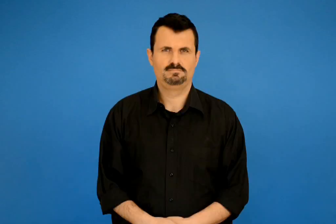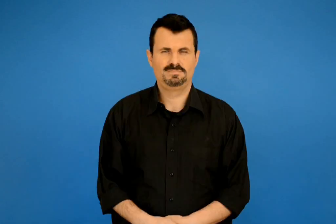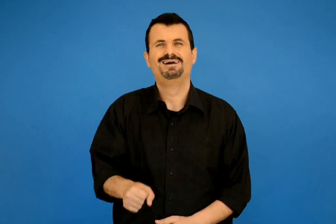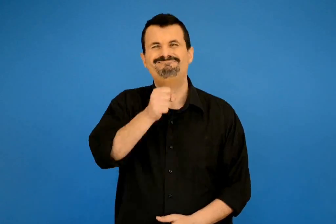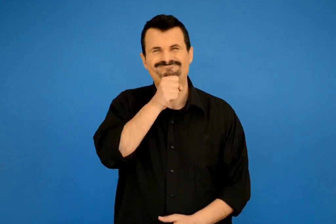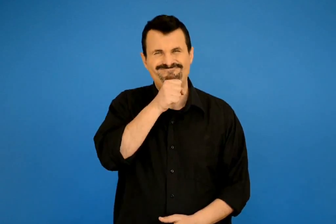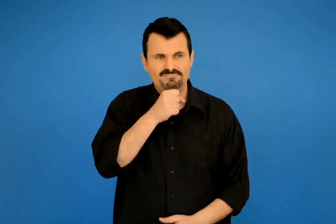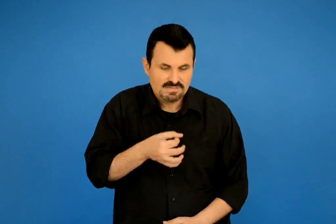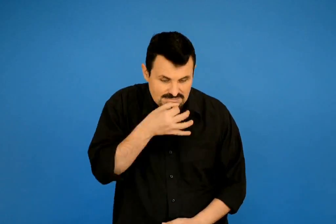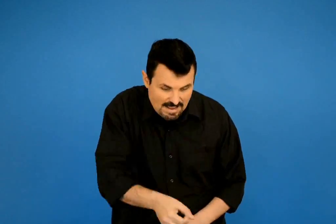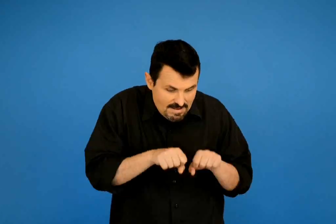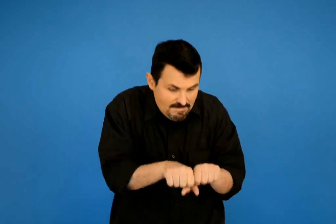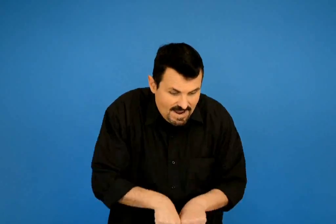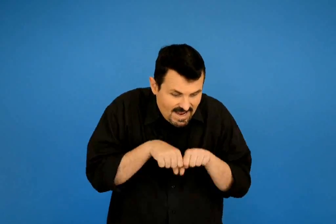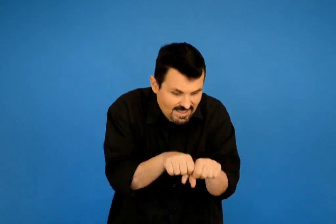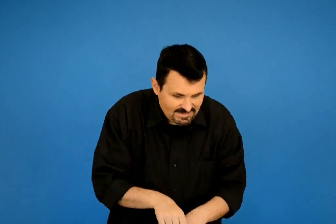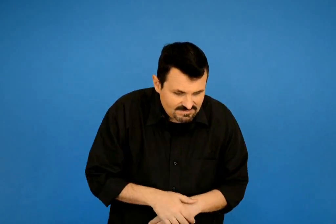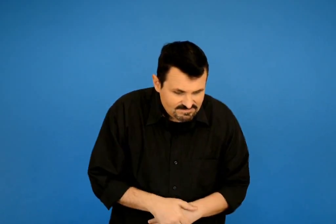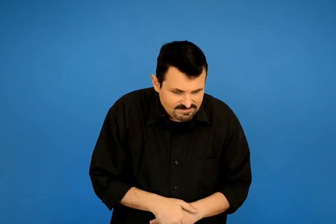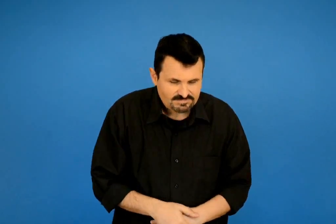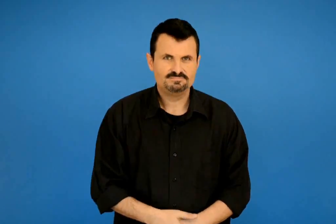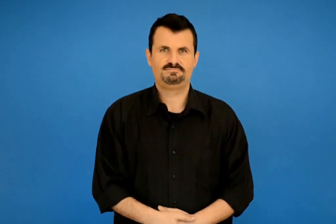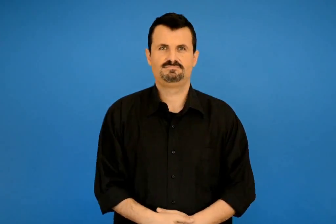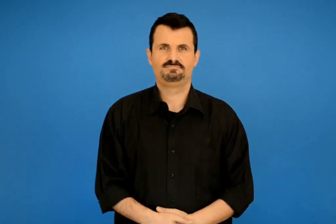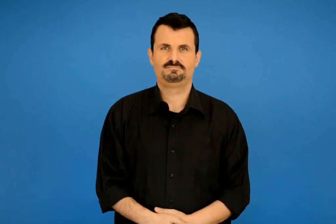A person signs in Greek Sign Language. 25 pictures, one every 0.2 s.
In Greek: και λέει στο πηγαδάκι
